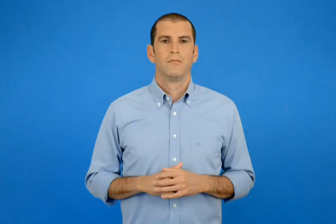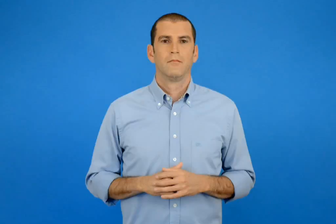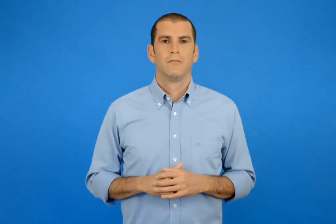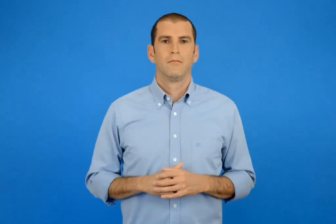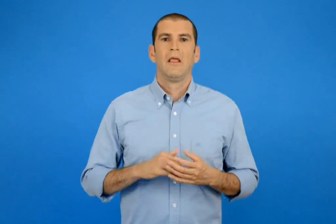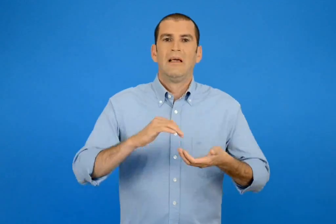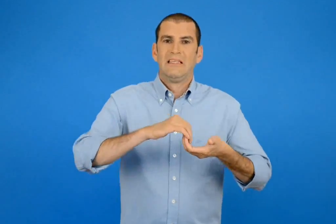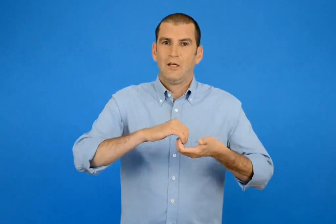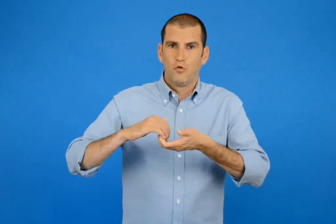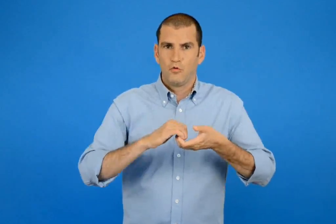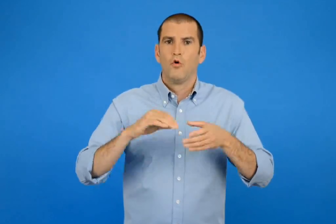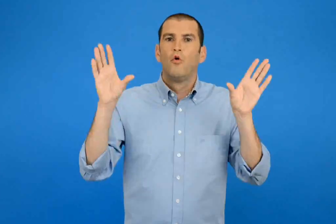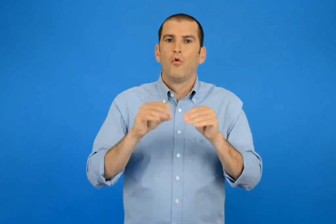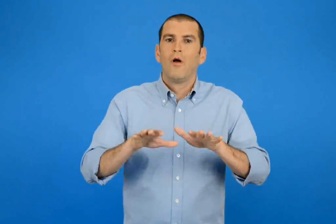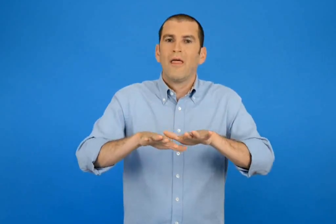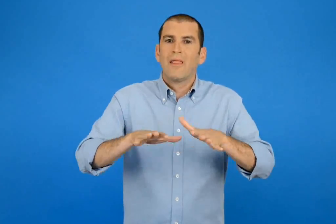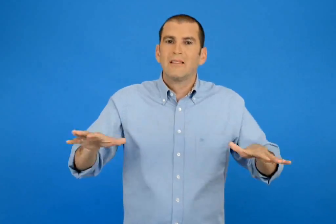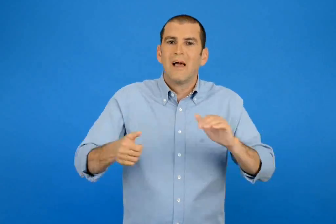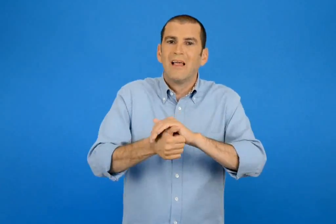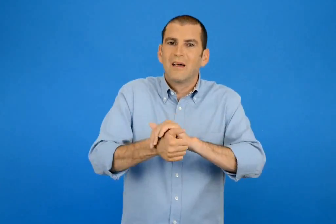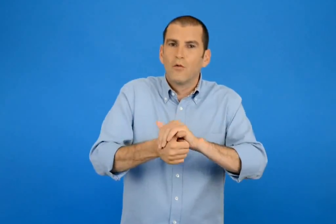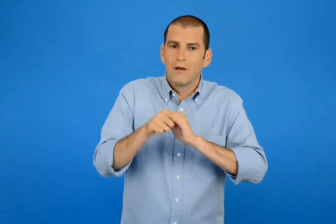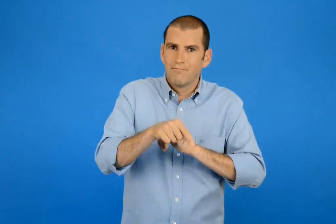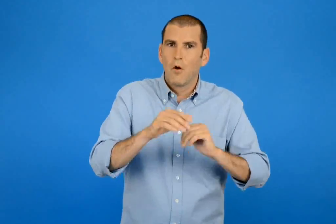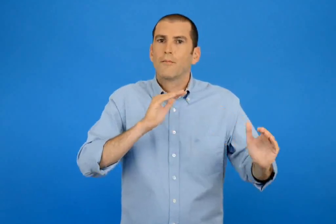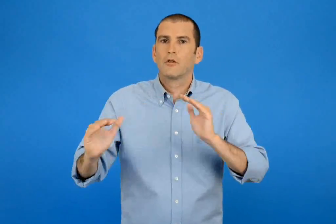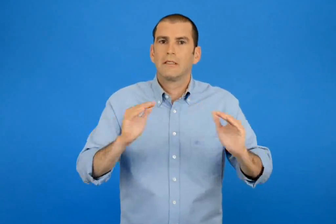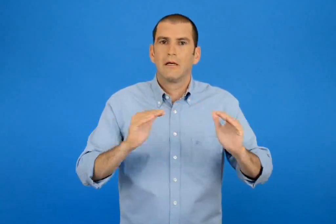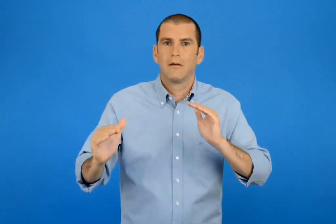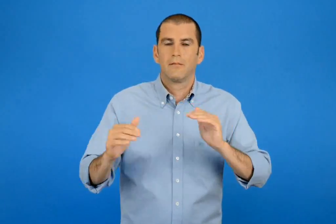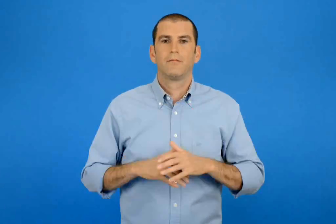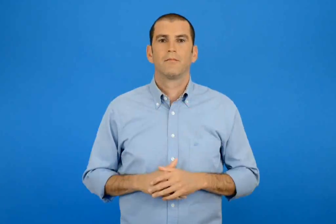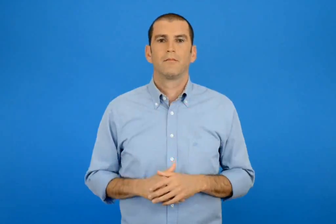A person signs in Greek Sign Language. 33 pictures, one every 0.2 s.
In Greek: σύλλογος για την προστασία της θαλάσσιας χελώνας
